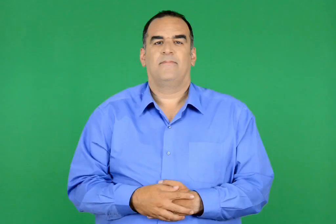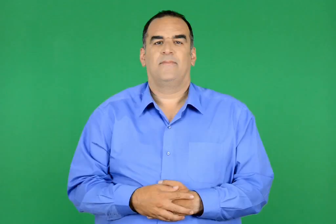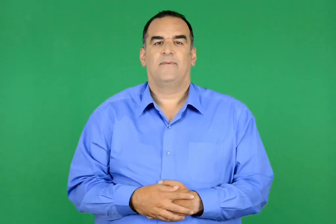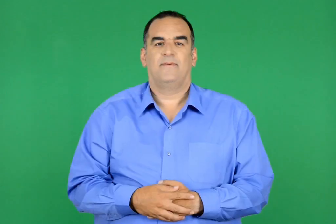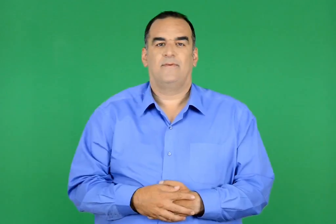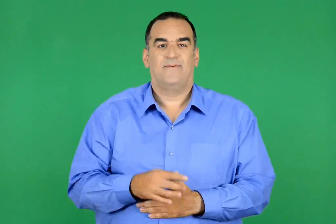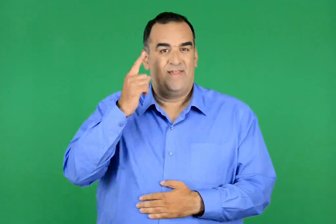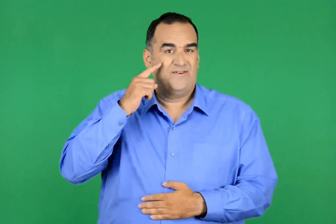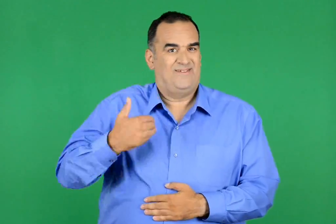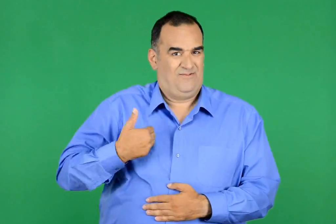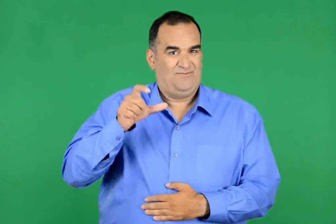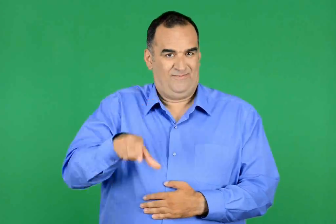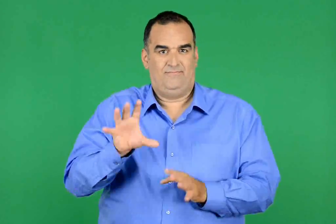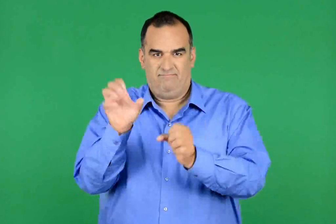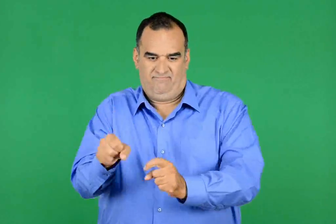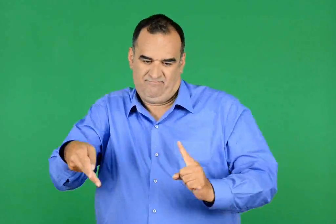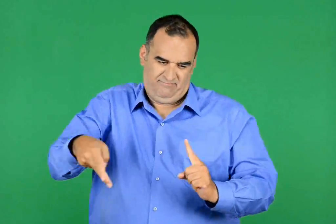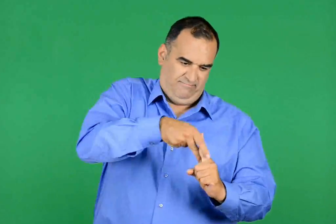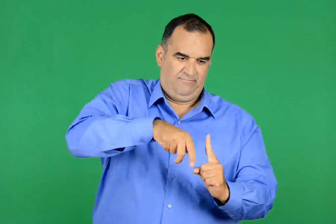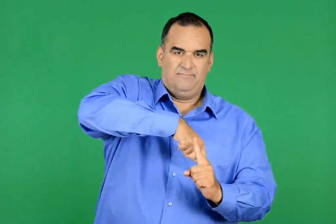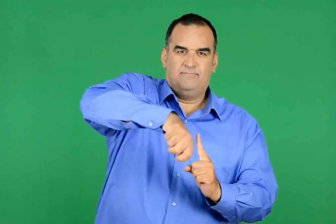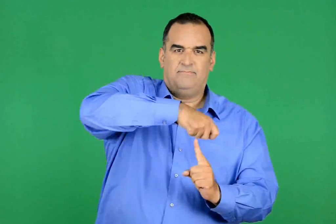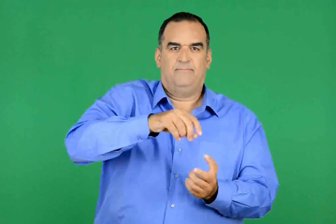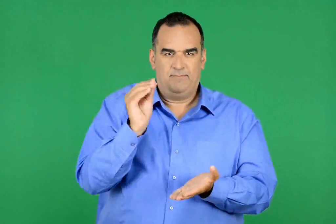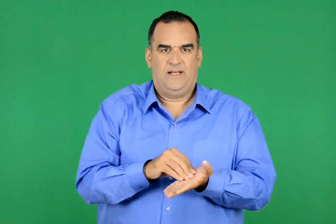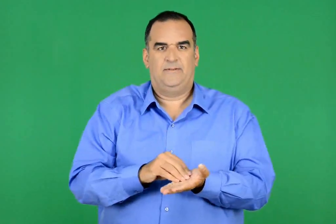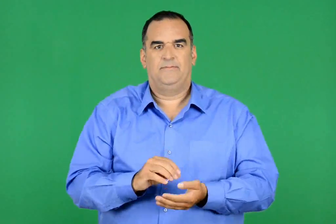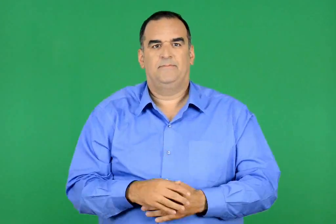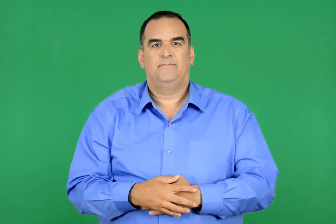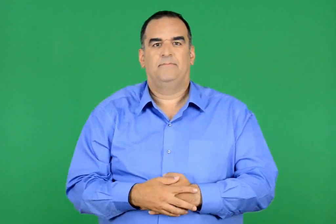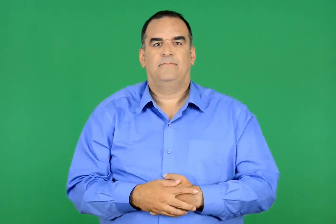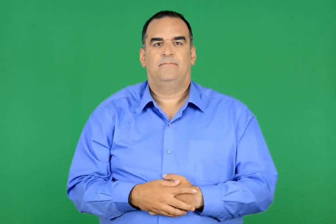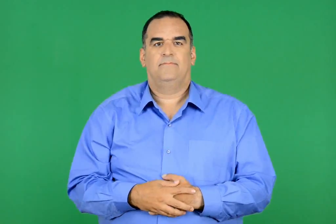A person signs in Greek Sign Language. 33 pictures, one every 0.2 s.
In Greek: κι έπιασε να δέσει και πάλι το νεαρό θεό
